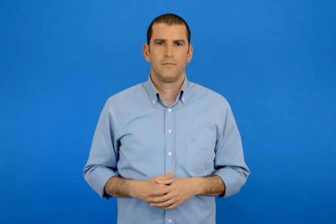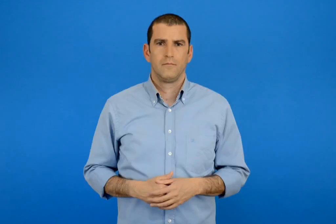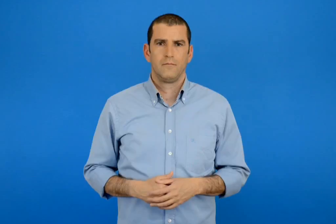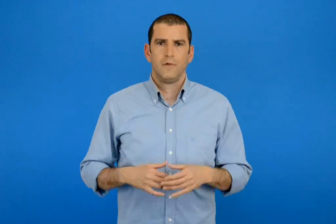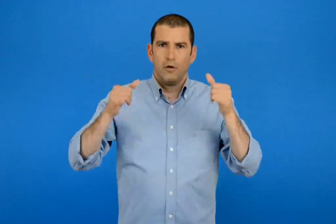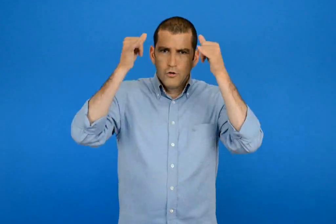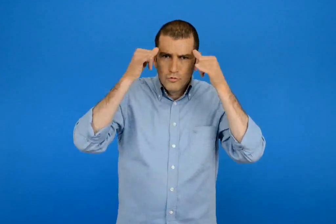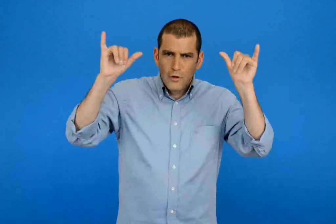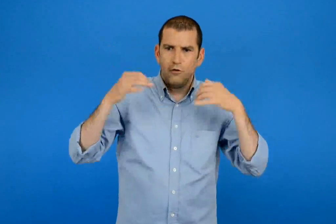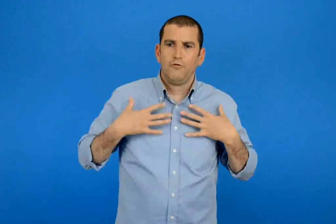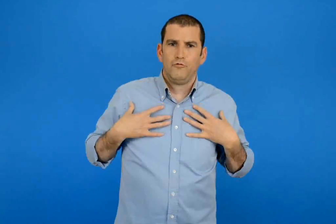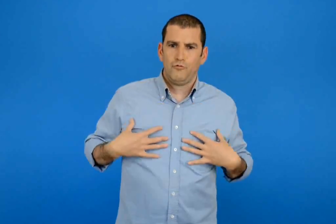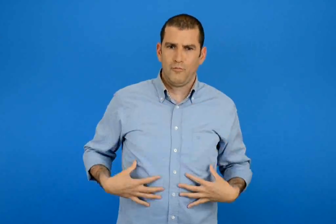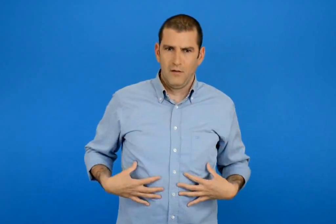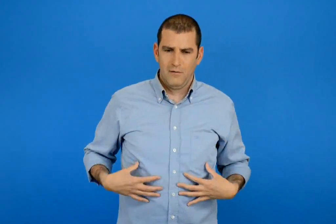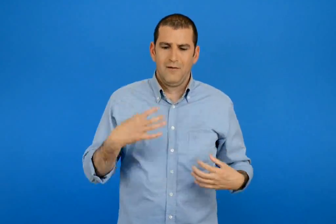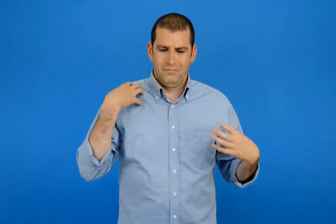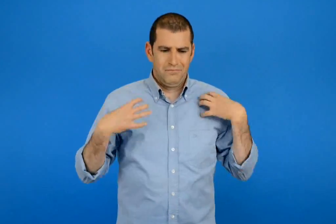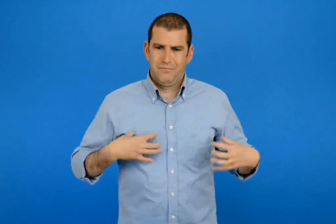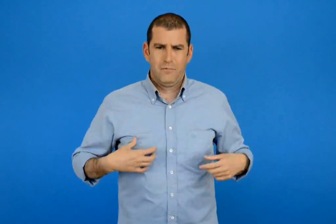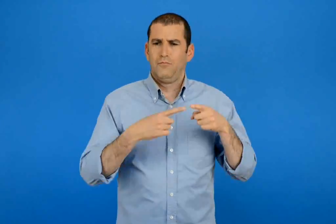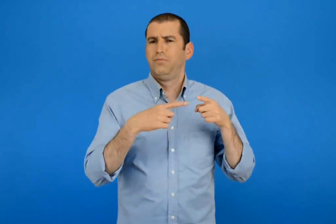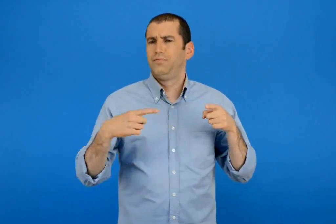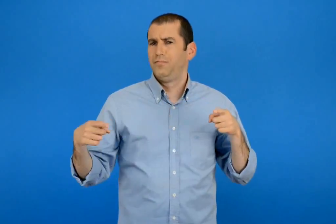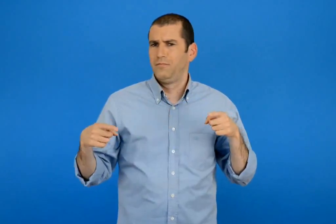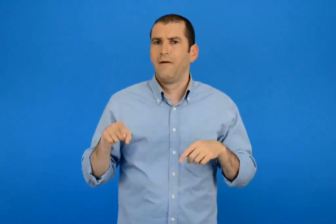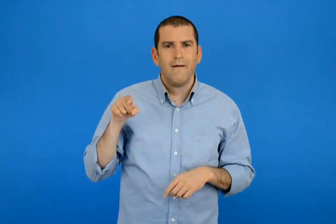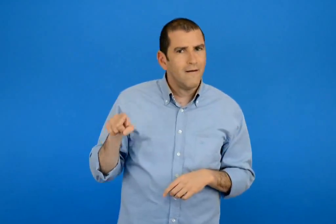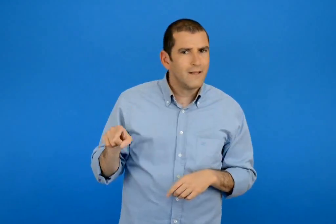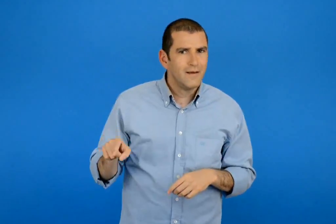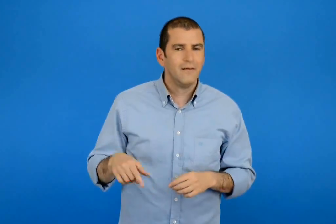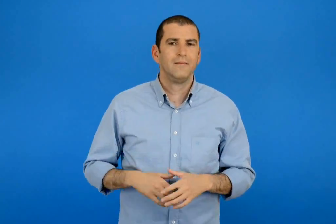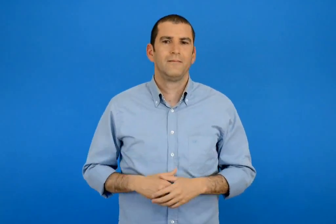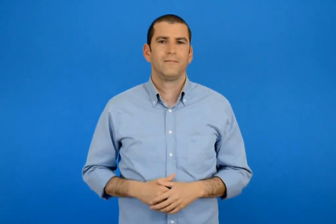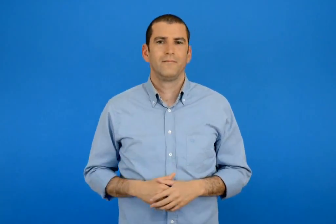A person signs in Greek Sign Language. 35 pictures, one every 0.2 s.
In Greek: το σώμα των ζωών αποτελείται από διαφορετικά μέρη αυτά είναι
